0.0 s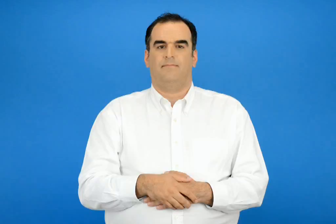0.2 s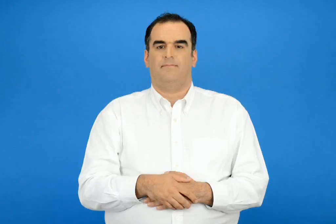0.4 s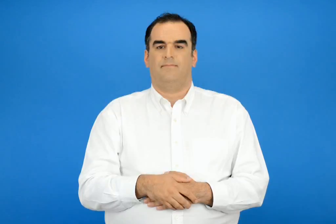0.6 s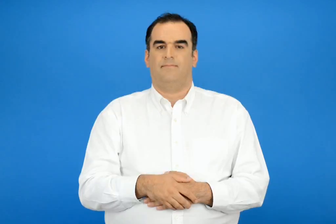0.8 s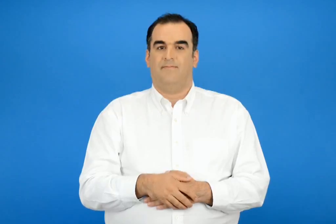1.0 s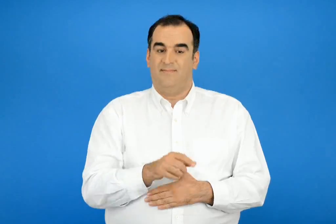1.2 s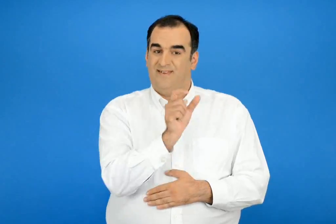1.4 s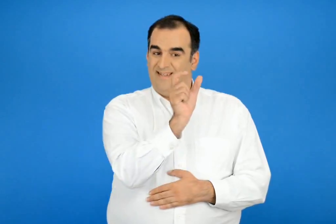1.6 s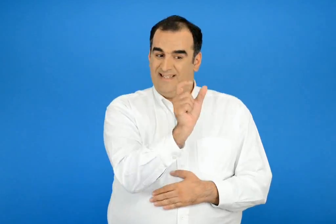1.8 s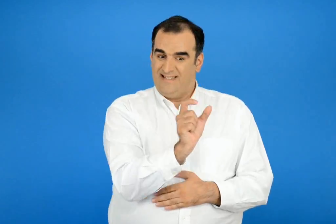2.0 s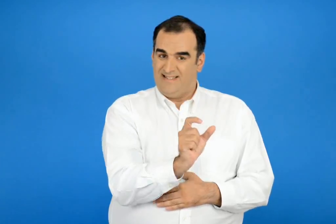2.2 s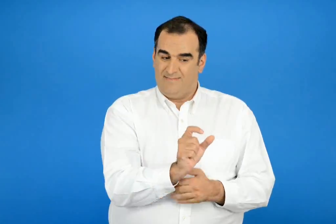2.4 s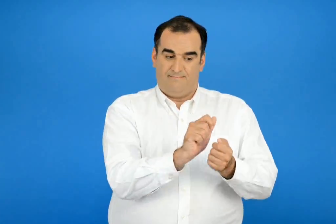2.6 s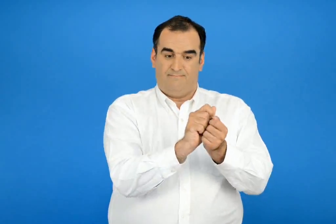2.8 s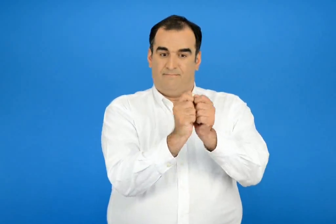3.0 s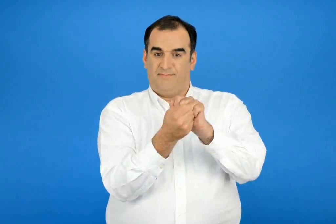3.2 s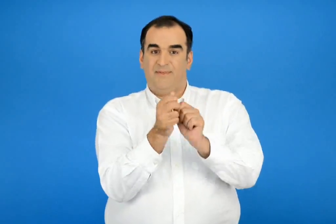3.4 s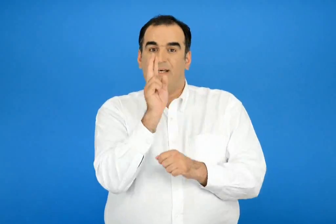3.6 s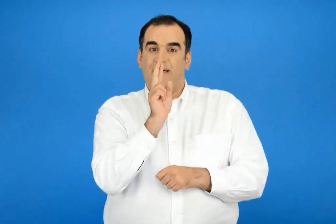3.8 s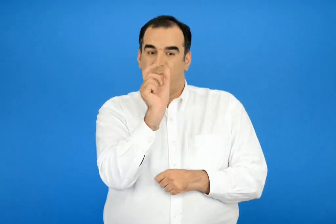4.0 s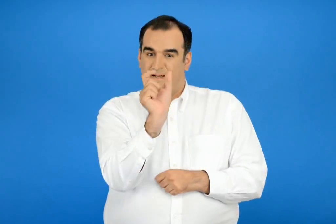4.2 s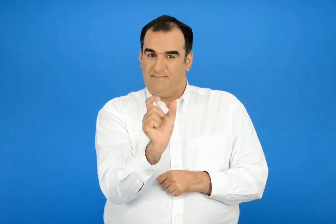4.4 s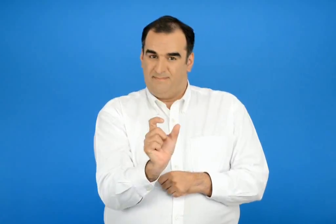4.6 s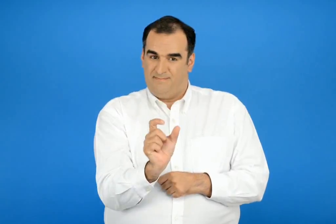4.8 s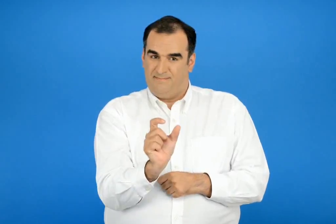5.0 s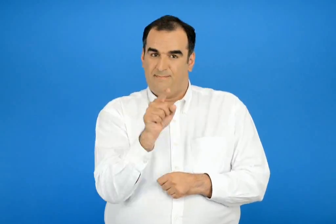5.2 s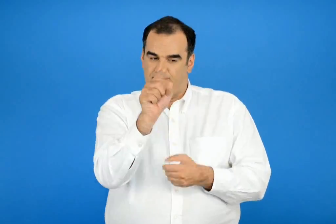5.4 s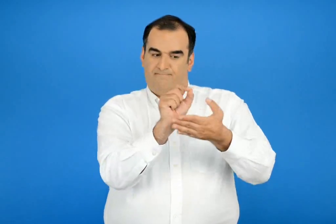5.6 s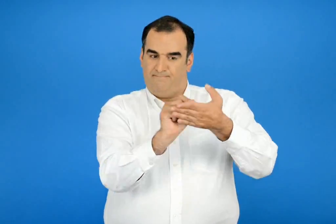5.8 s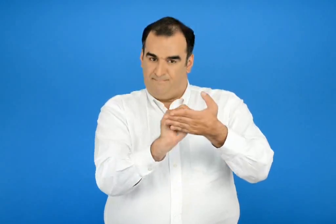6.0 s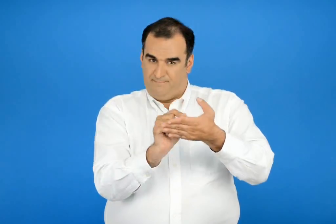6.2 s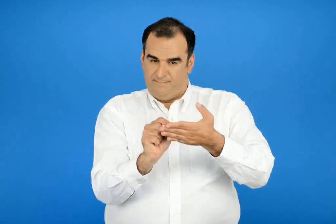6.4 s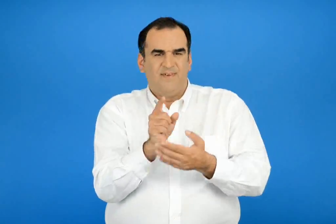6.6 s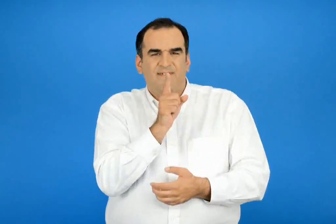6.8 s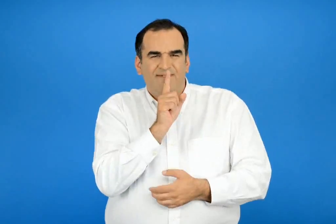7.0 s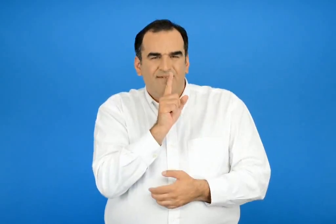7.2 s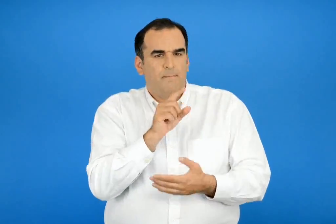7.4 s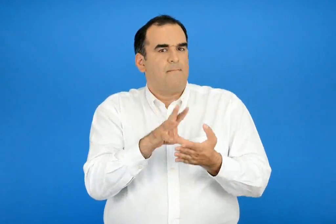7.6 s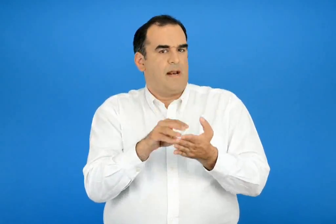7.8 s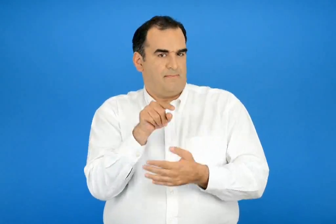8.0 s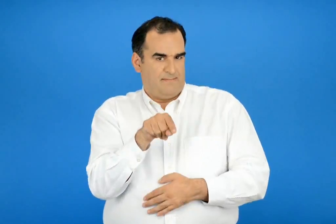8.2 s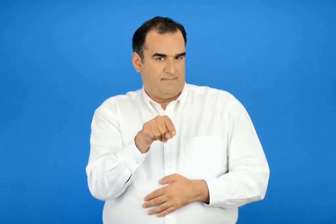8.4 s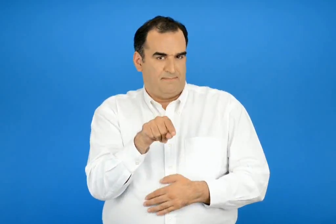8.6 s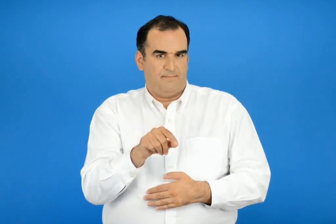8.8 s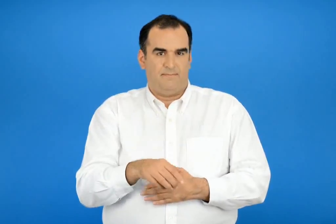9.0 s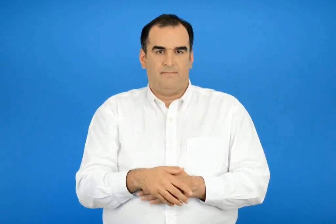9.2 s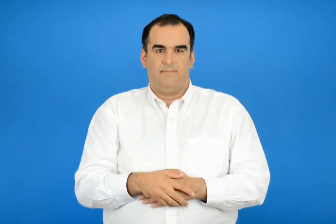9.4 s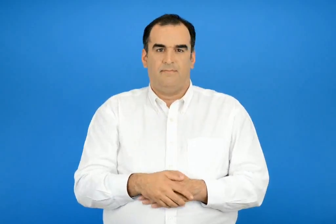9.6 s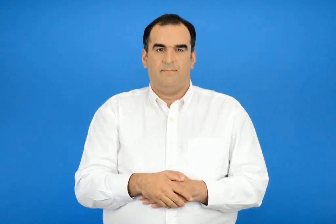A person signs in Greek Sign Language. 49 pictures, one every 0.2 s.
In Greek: φτιάξε ρήματα από τις παρακάτω λέξεις όπως στο παράδειγμα
